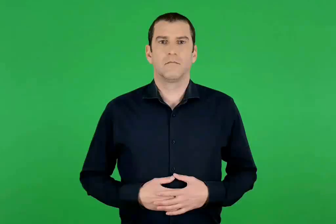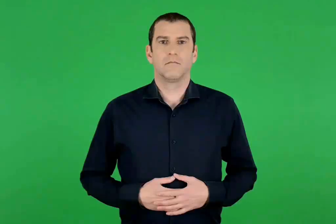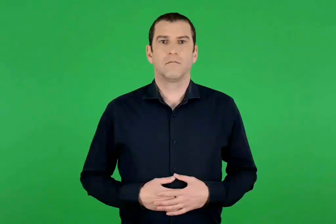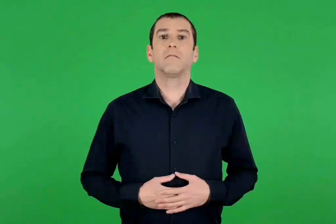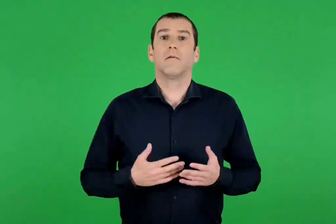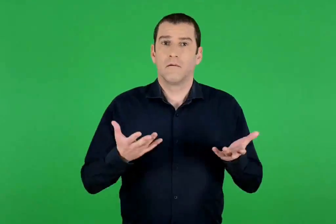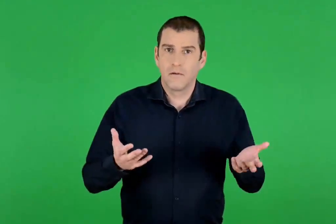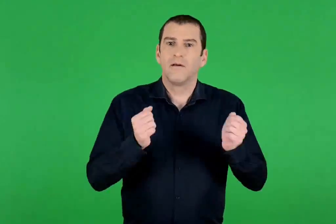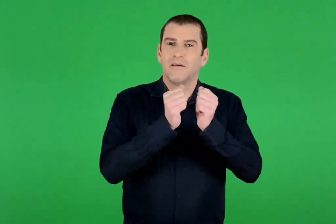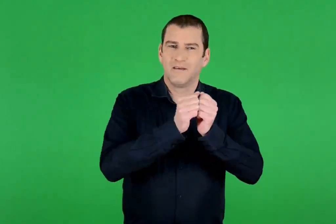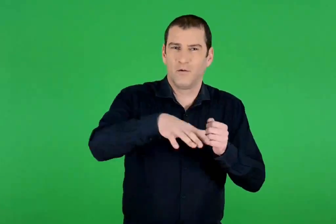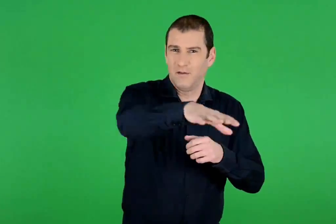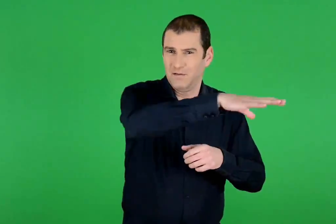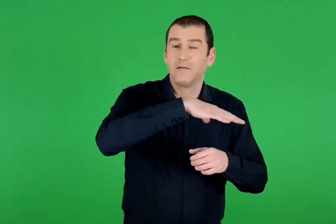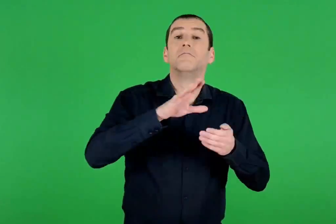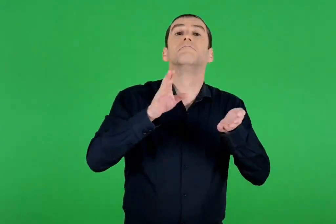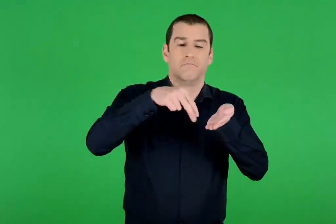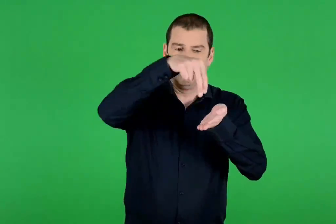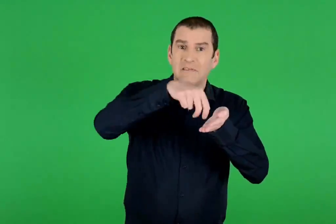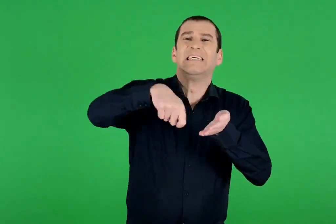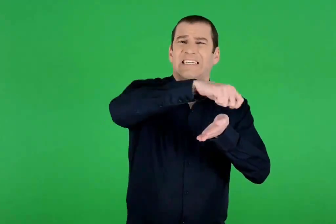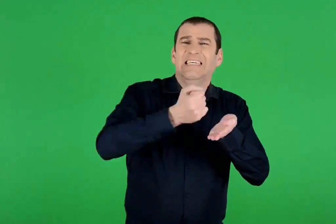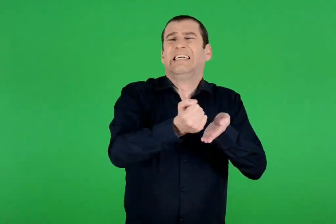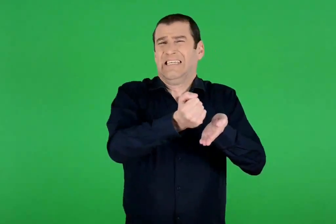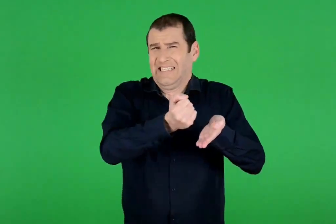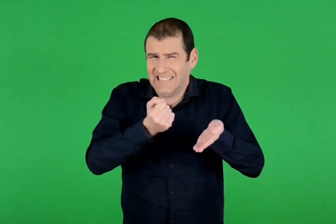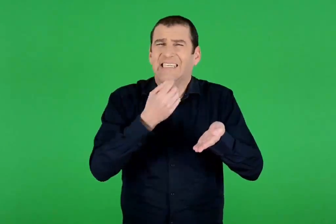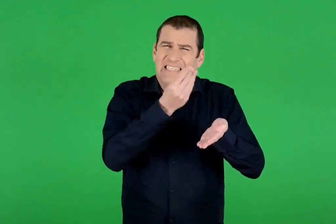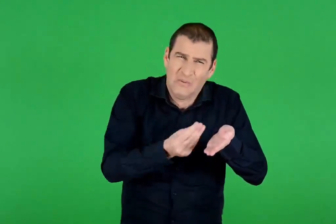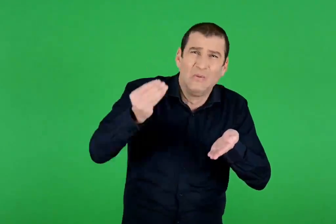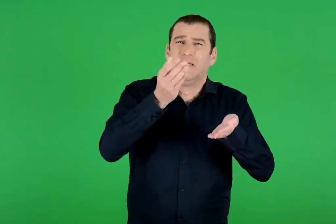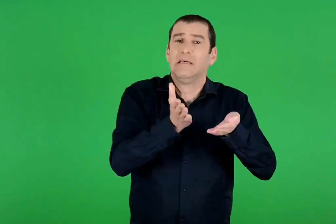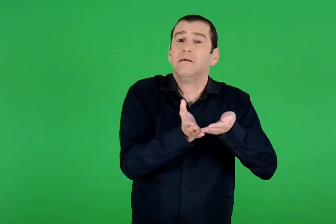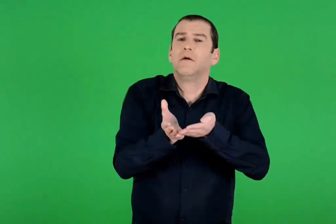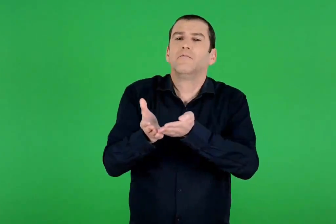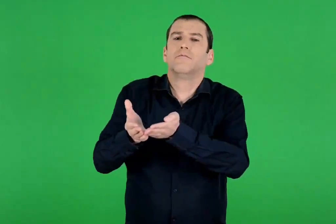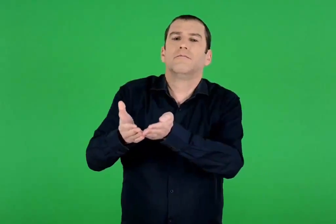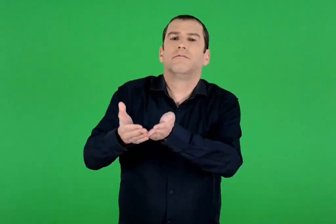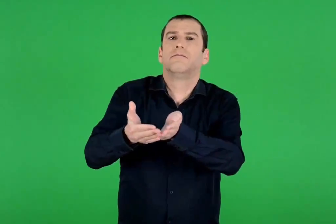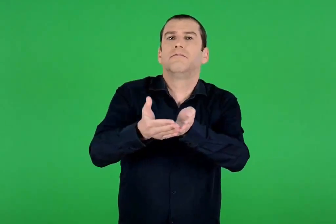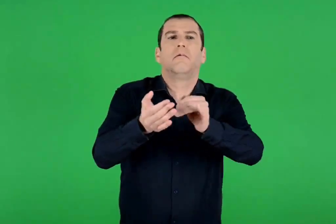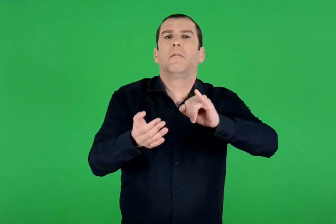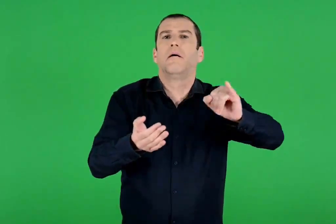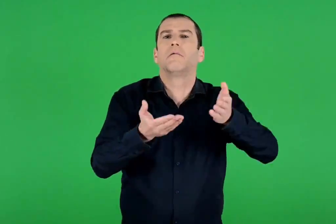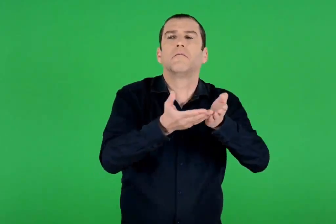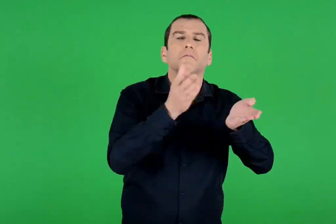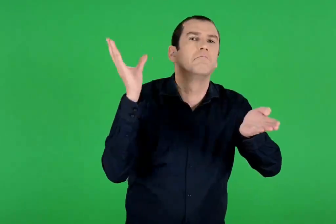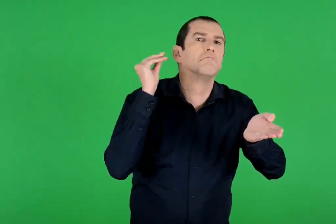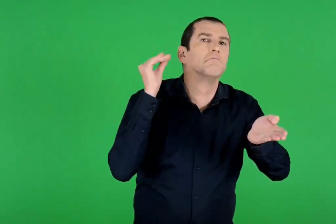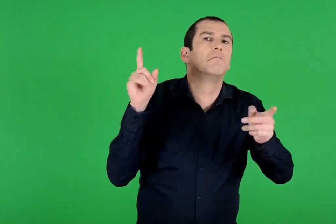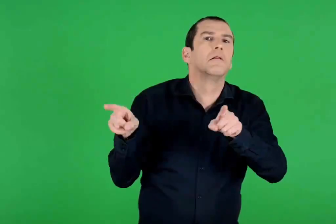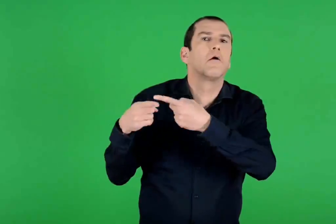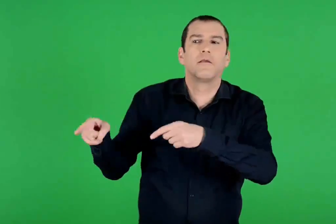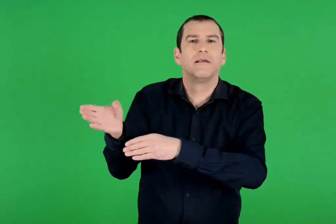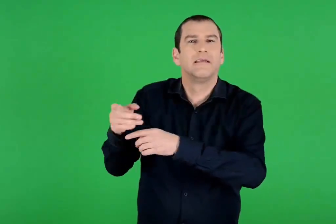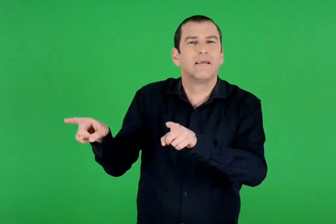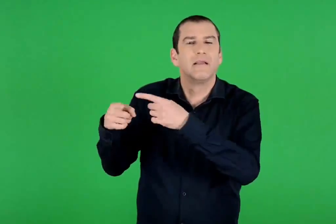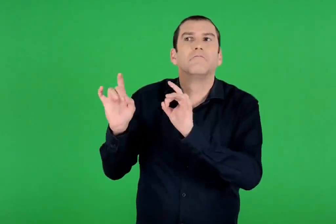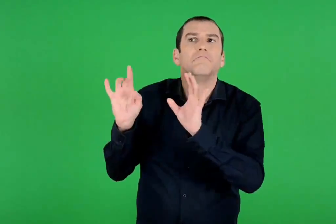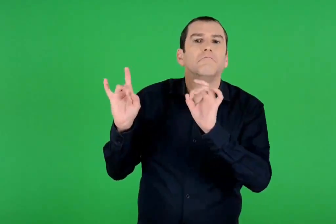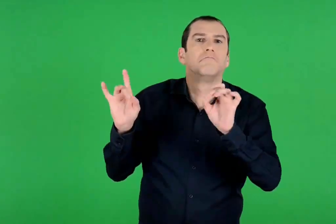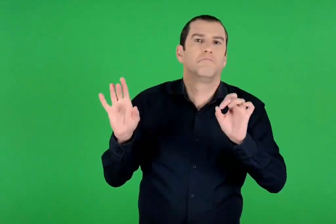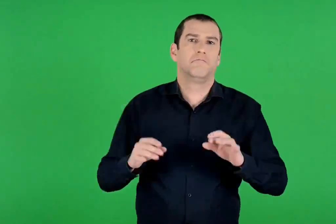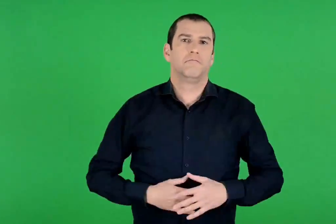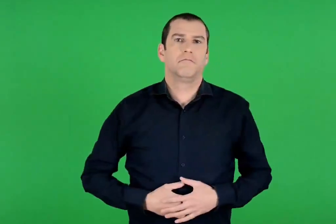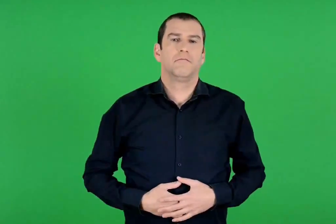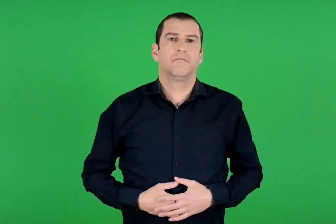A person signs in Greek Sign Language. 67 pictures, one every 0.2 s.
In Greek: μα εκείνοι τον έδεναν σφιχτότερα , ώσπου απομακρύνθηκαν και δεν ακουγόταν πια το τραγούδι των σειρήνων
